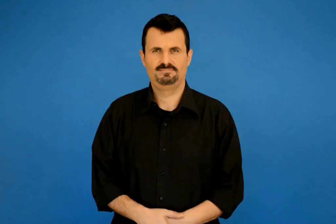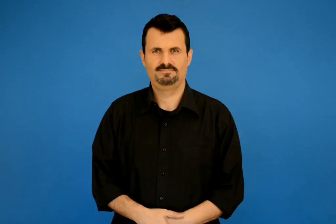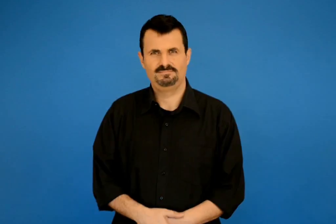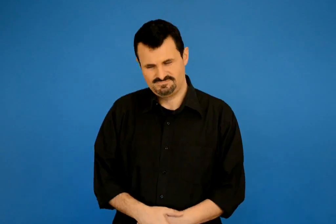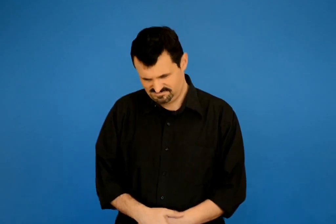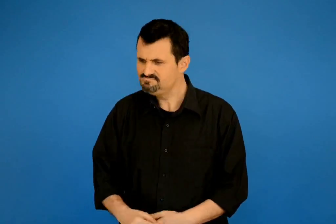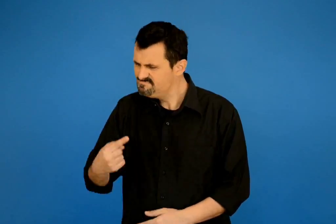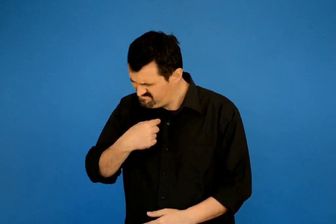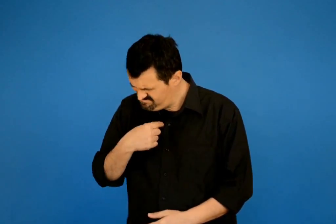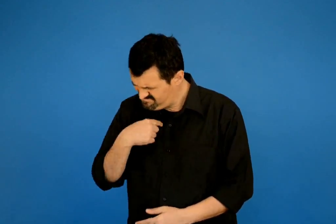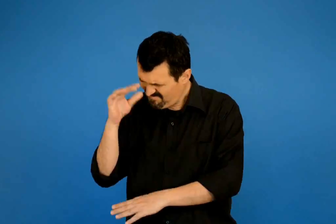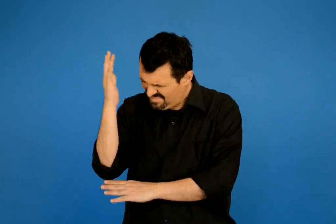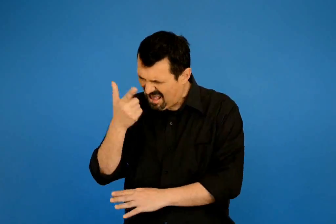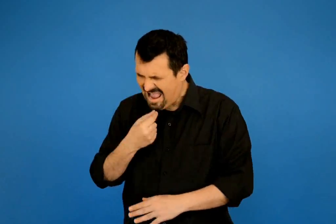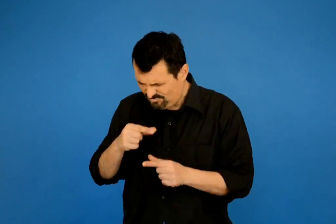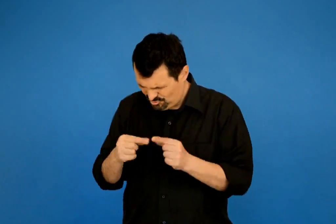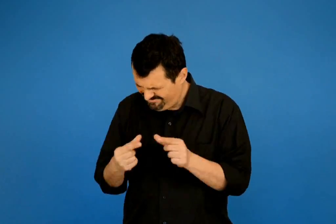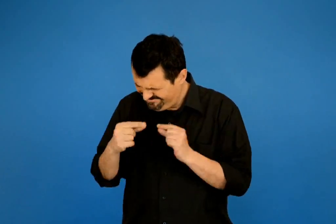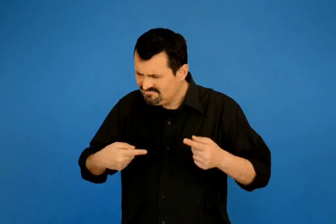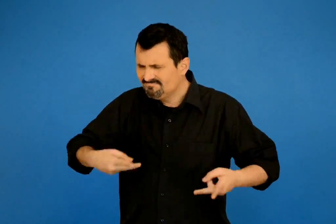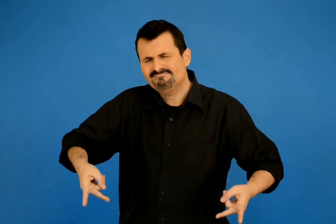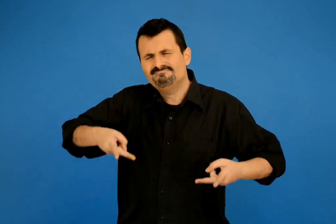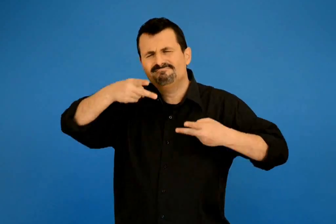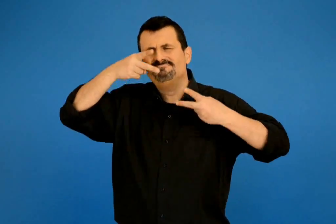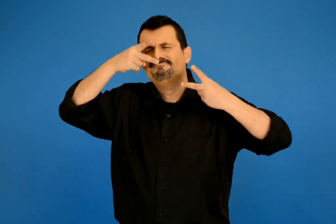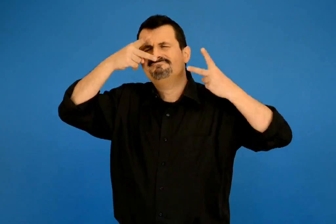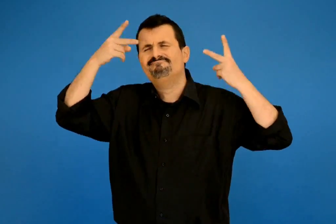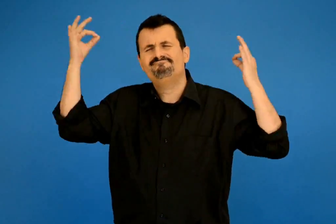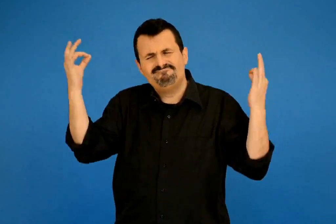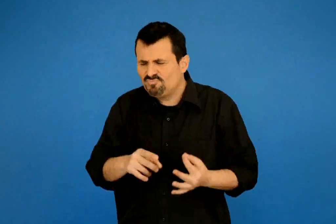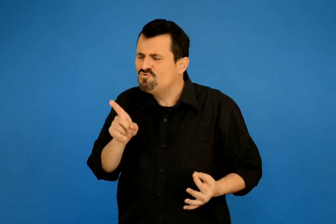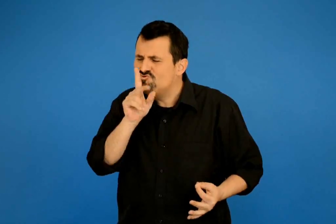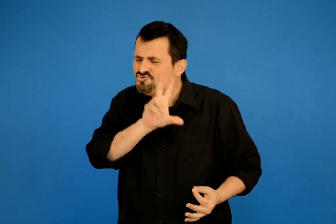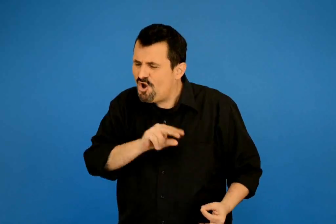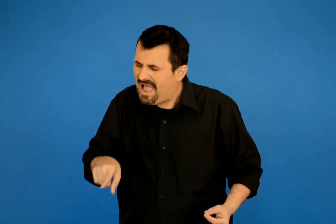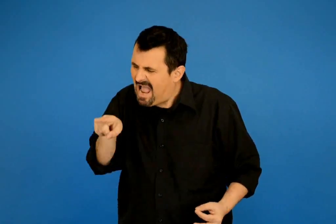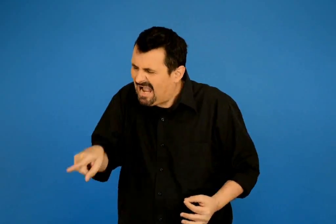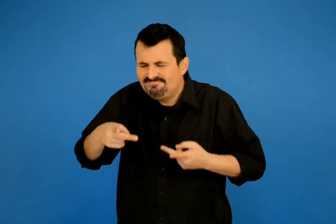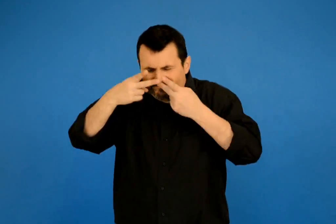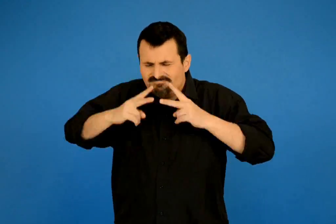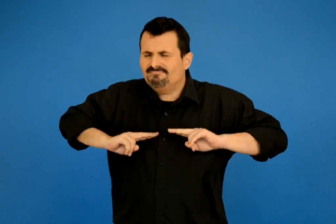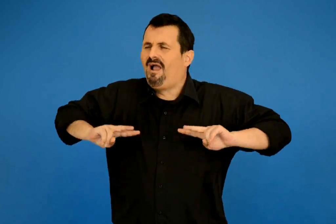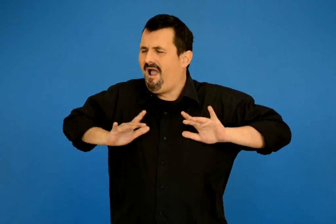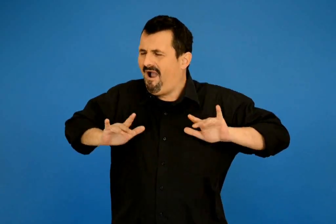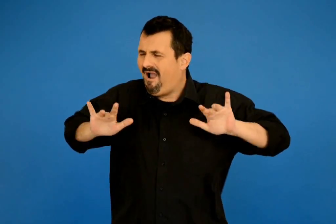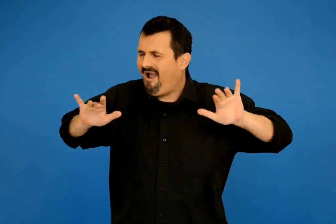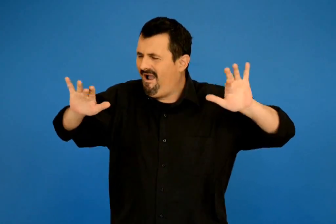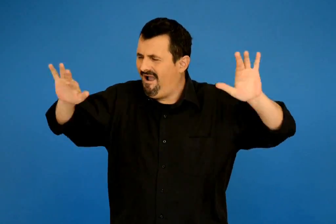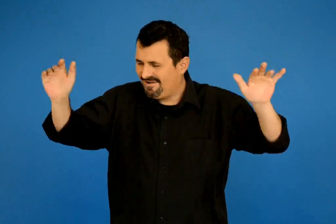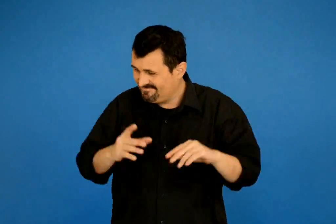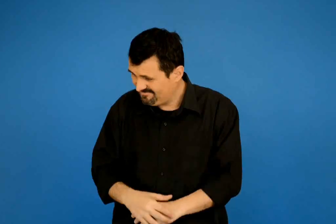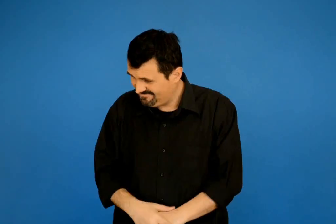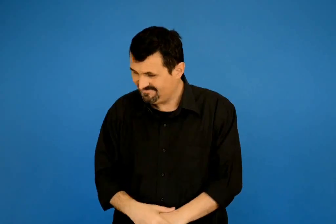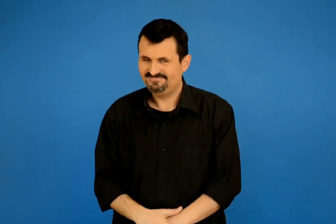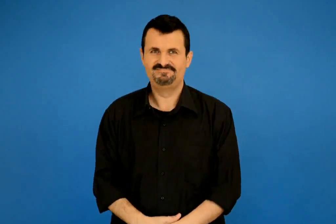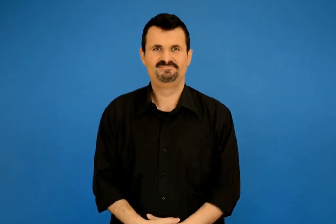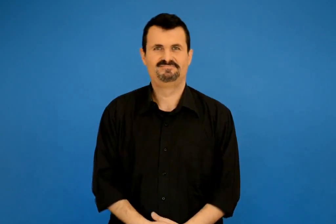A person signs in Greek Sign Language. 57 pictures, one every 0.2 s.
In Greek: όπως μοσχομυρίζουν τα γιασεμάκια μου έτσι να μοσχομυρίζεις κι εσύ
